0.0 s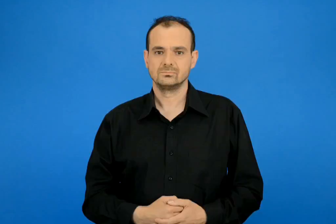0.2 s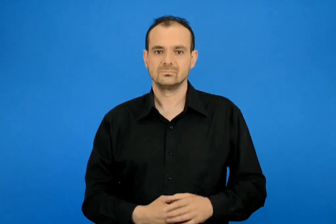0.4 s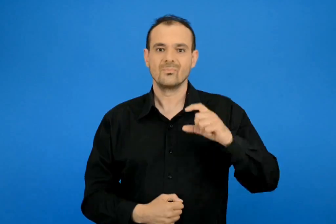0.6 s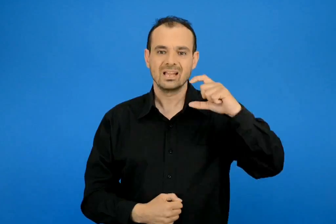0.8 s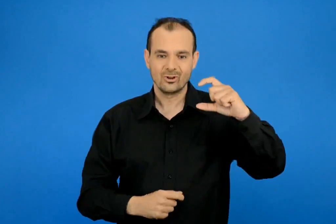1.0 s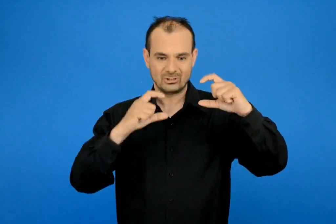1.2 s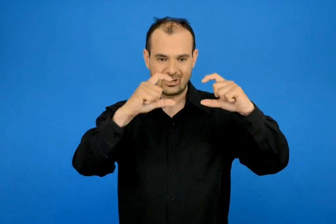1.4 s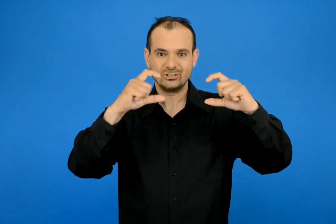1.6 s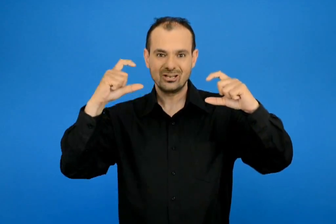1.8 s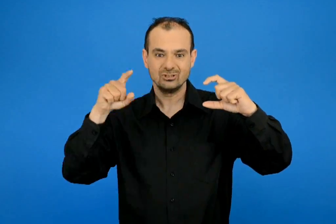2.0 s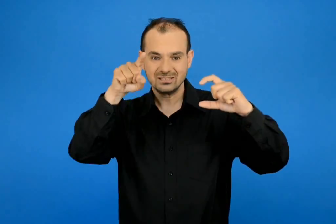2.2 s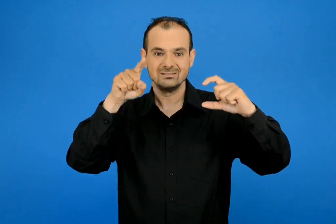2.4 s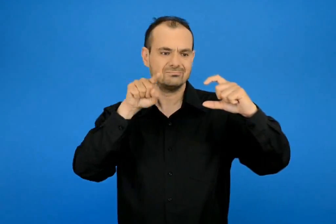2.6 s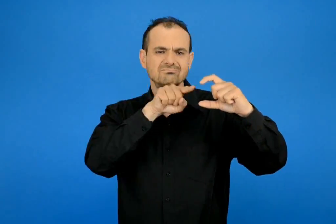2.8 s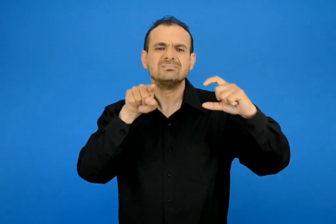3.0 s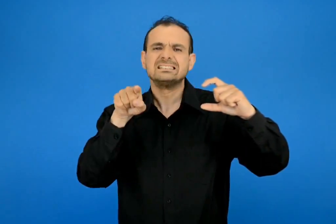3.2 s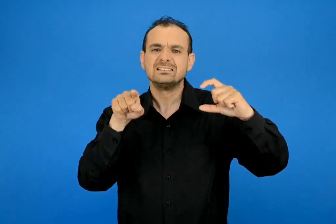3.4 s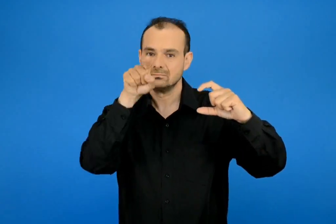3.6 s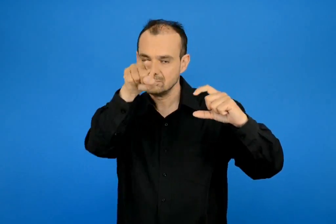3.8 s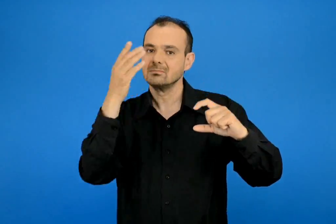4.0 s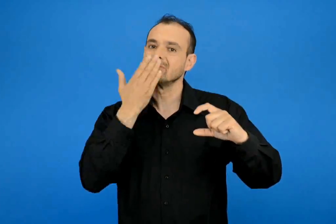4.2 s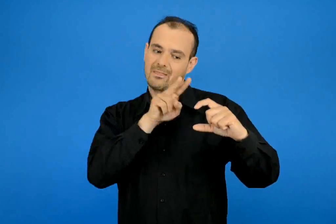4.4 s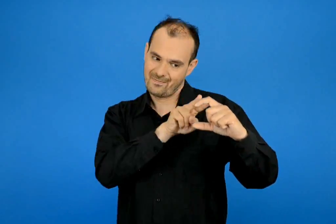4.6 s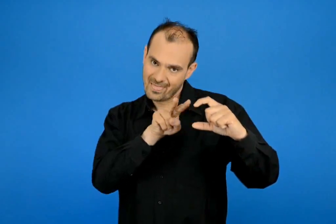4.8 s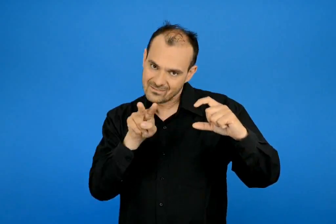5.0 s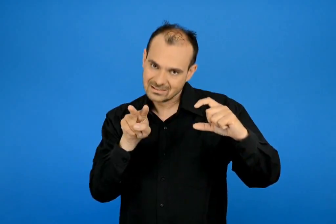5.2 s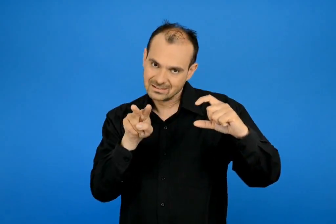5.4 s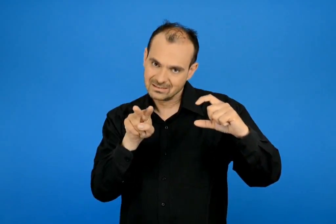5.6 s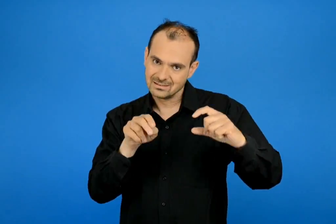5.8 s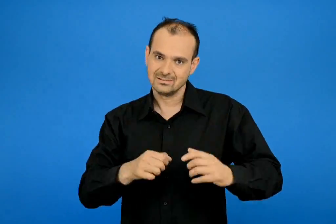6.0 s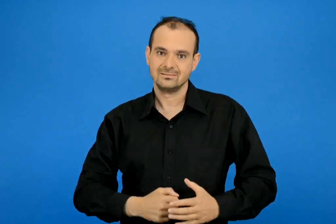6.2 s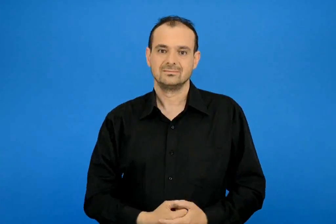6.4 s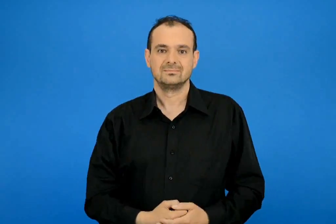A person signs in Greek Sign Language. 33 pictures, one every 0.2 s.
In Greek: τι είναι γραμμένο στους κύκλους ; διάβασε το
